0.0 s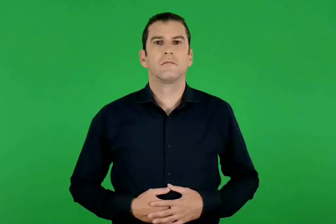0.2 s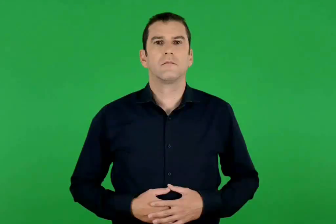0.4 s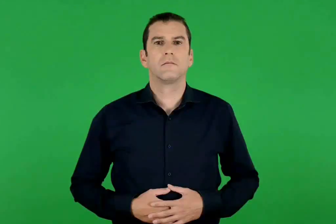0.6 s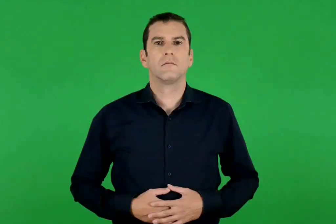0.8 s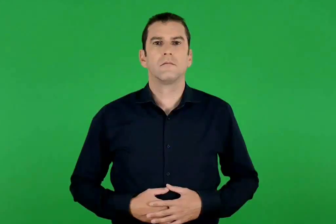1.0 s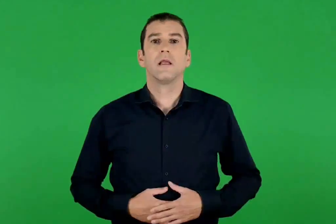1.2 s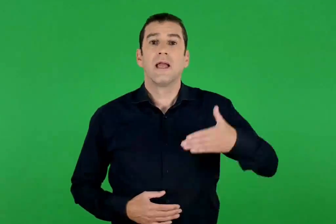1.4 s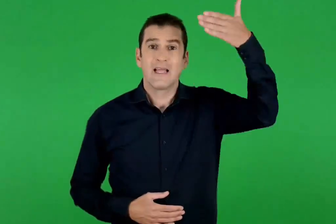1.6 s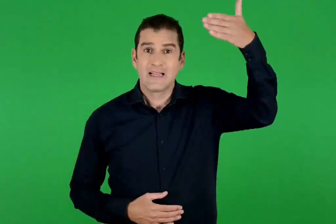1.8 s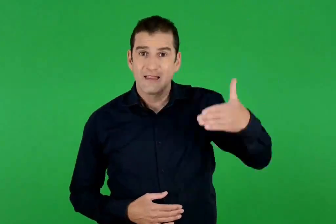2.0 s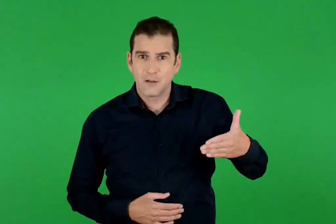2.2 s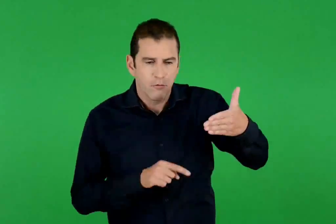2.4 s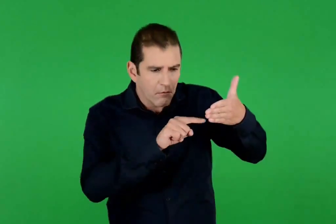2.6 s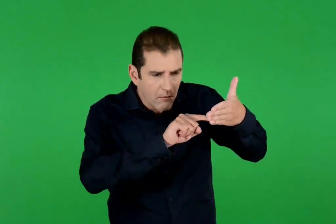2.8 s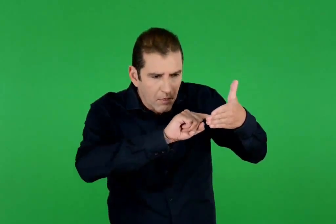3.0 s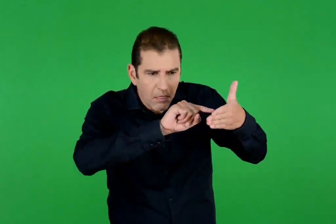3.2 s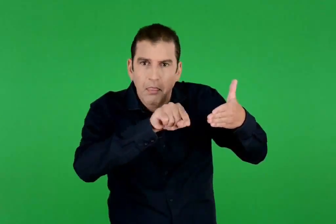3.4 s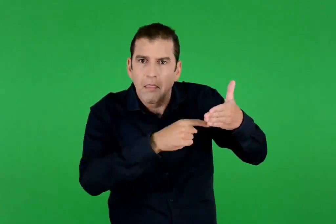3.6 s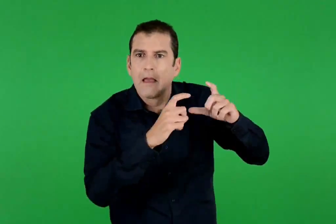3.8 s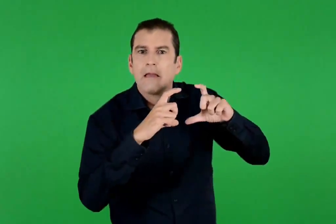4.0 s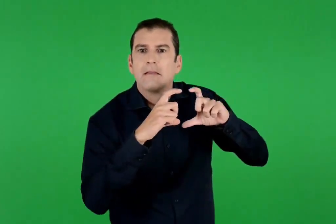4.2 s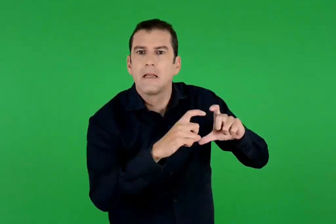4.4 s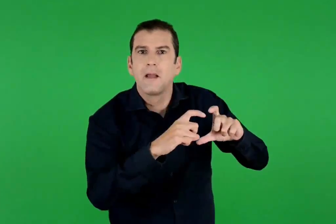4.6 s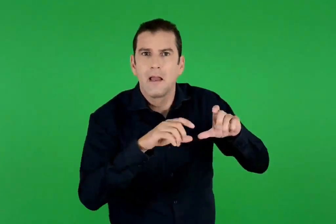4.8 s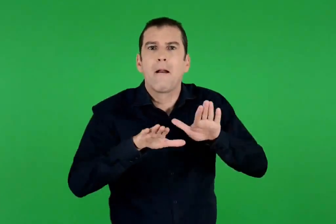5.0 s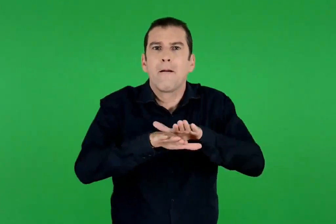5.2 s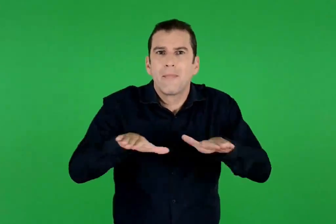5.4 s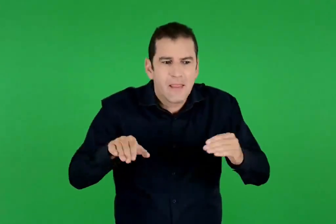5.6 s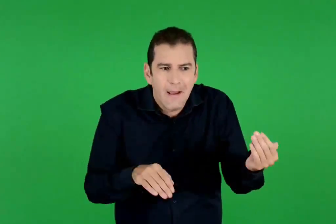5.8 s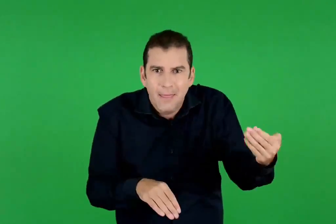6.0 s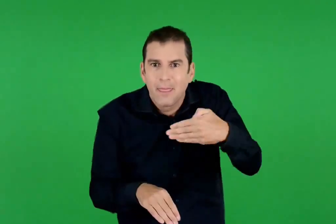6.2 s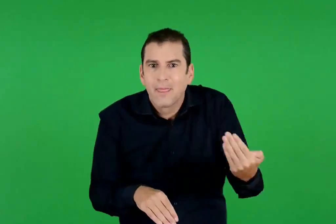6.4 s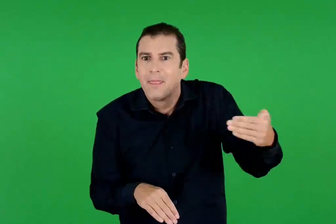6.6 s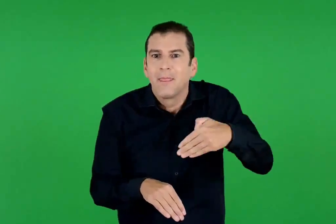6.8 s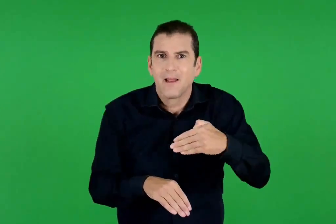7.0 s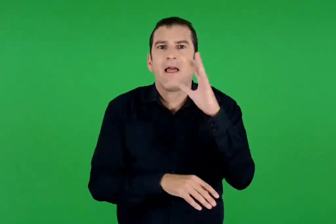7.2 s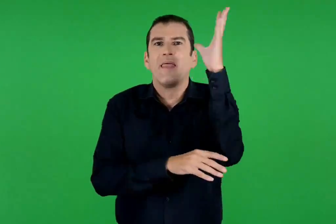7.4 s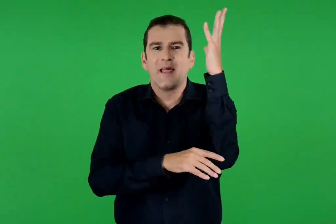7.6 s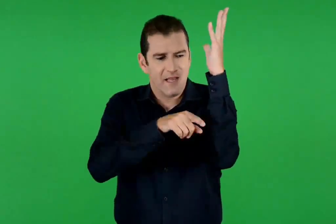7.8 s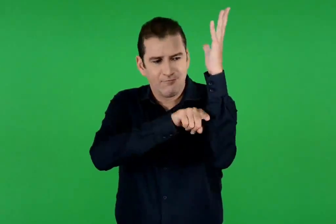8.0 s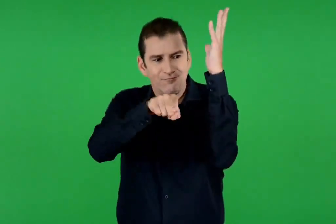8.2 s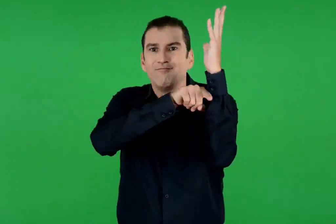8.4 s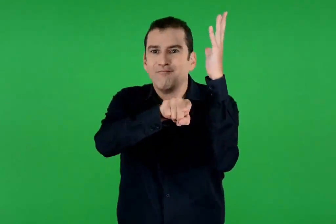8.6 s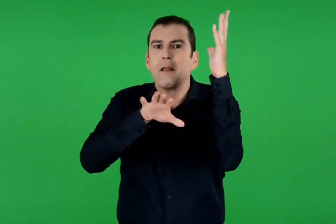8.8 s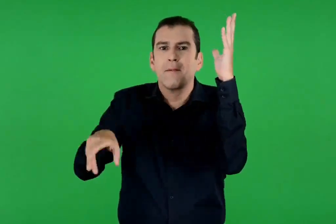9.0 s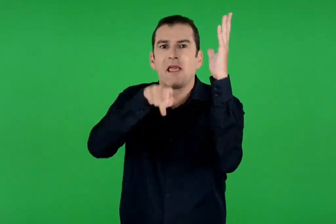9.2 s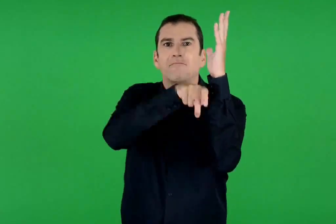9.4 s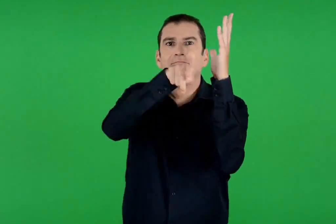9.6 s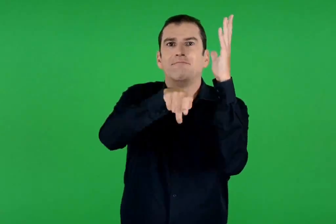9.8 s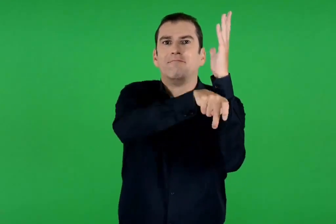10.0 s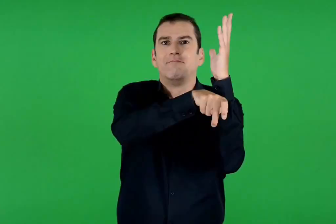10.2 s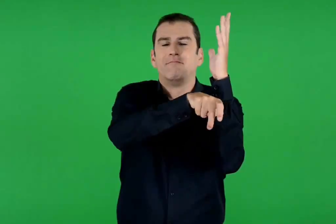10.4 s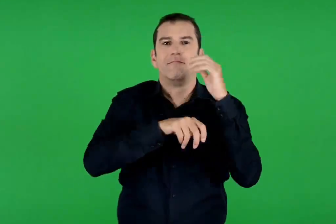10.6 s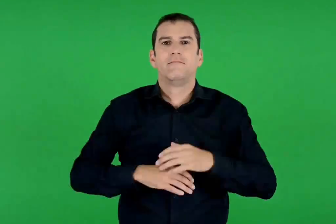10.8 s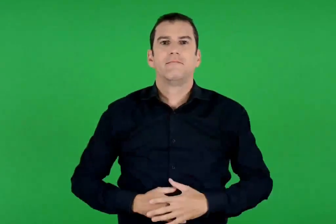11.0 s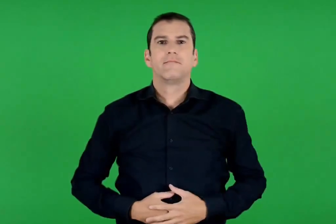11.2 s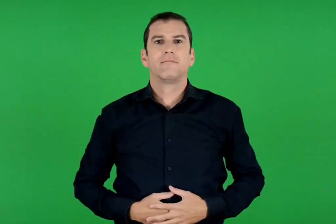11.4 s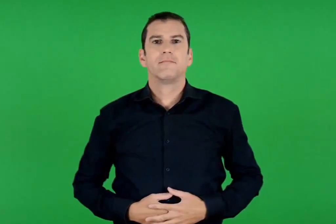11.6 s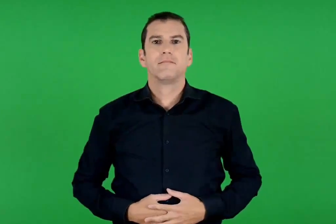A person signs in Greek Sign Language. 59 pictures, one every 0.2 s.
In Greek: από ένα μικρό άνοιγμα στον τοίχο τα παιδιά είχαν τρυπώσει μέσα και κάθονταν στα κλωνιά των δέντρων
